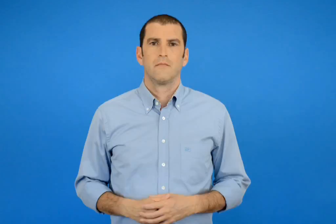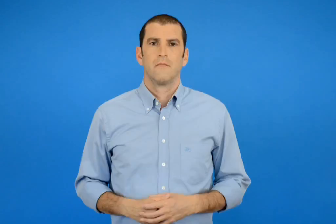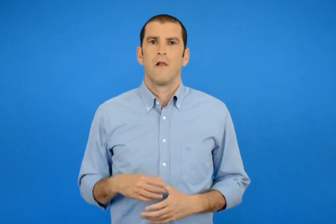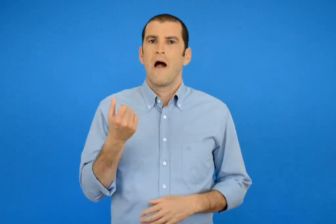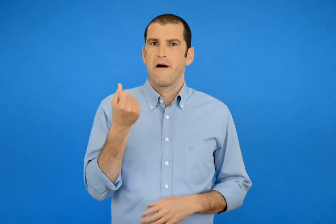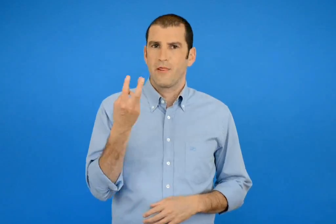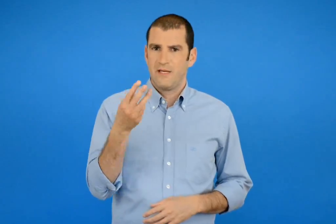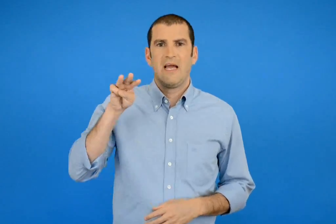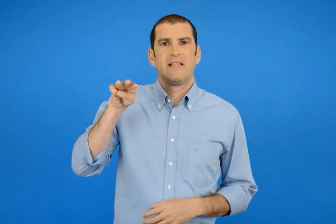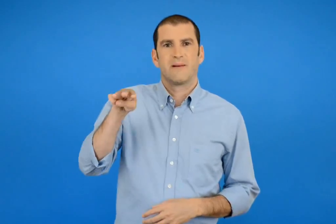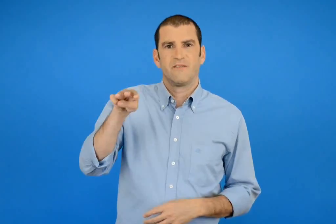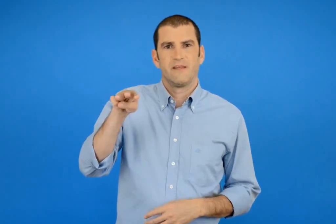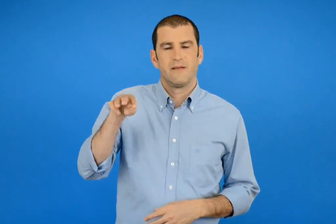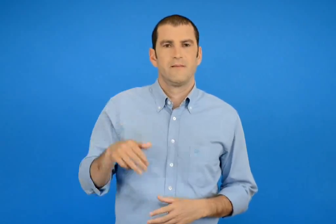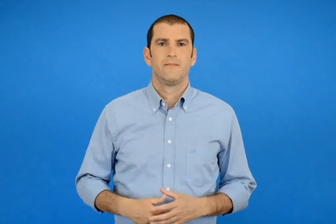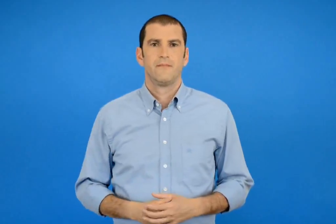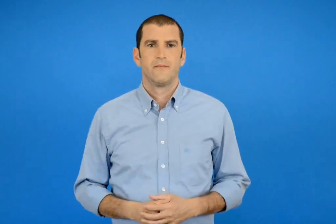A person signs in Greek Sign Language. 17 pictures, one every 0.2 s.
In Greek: οι τριψήφιοι αριθμοί
